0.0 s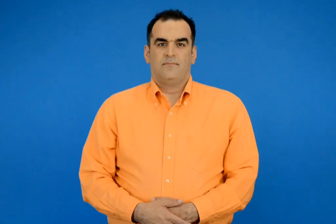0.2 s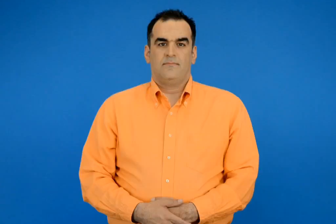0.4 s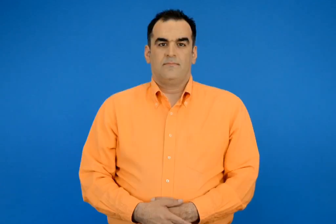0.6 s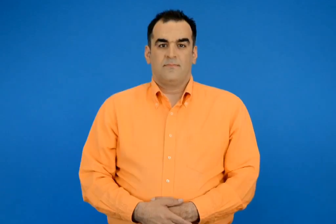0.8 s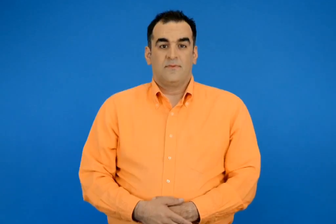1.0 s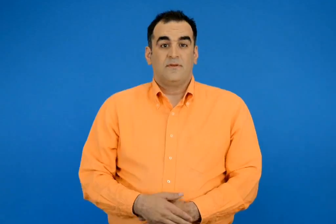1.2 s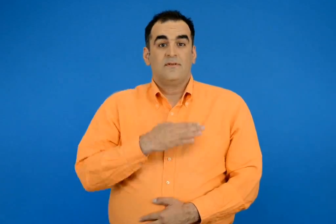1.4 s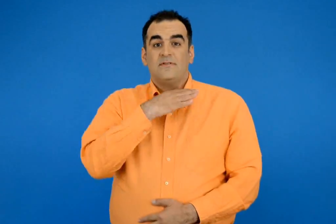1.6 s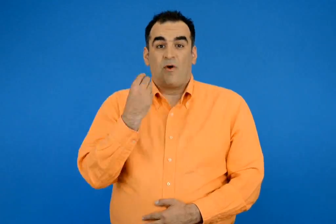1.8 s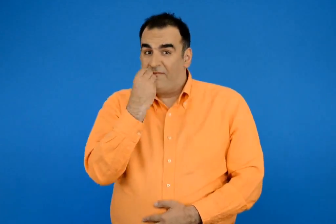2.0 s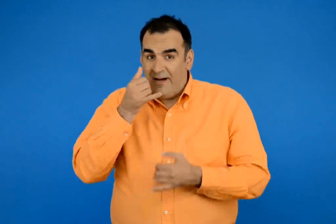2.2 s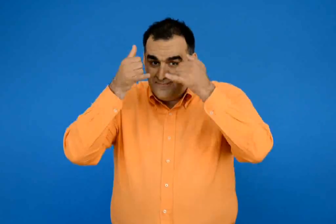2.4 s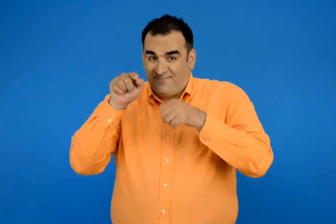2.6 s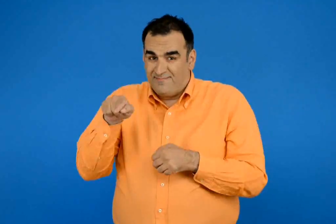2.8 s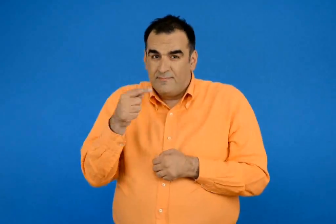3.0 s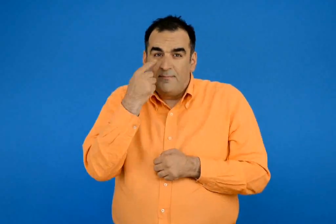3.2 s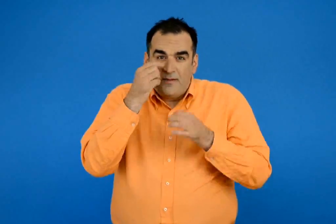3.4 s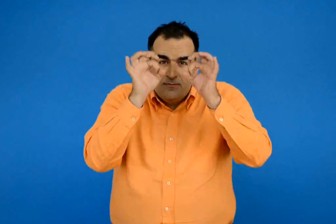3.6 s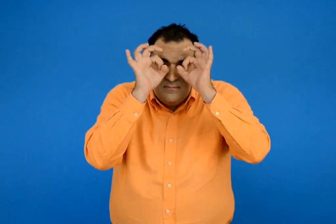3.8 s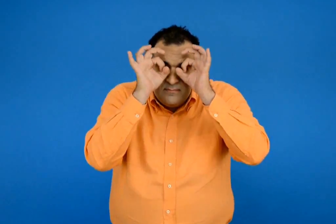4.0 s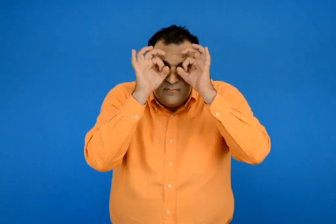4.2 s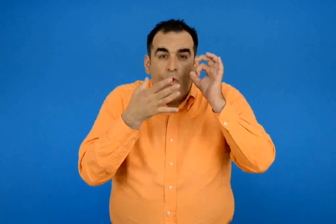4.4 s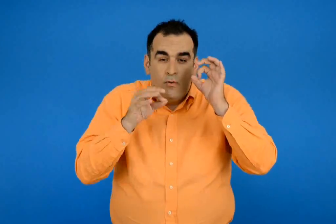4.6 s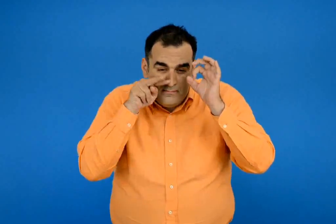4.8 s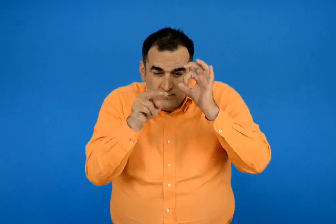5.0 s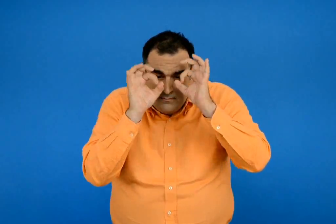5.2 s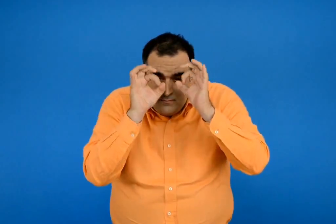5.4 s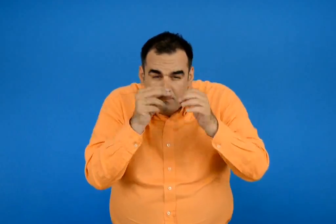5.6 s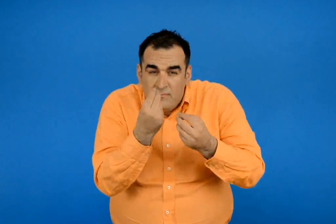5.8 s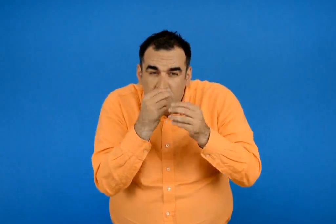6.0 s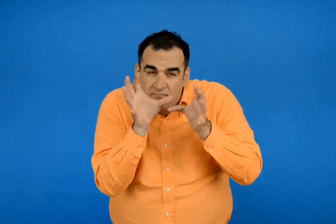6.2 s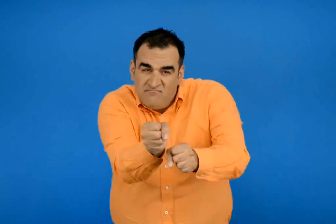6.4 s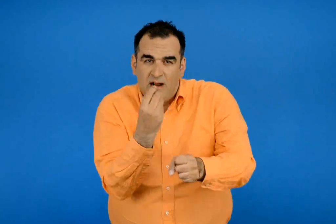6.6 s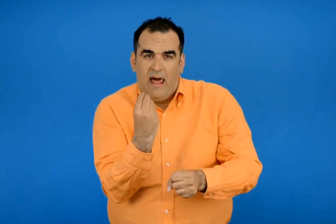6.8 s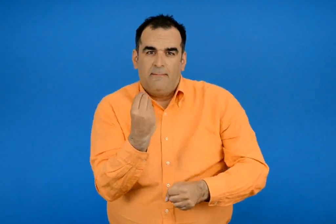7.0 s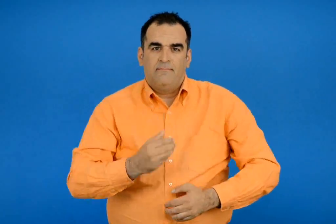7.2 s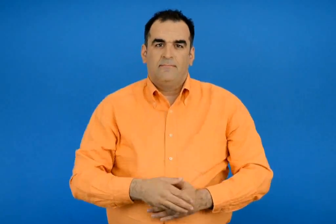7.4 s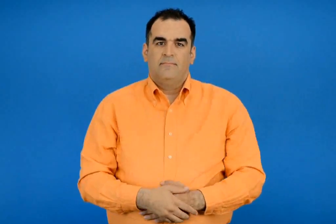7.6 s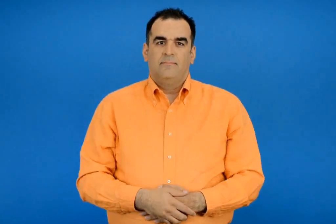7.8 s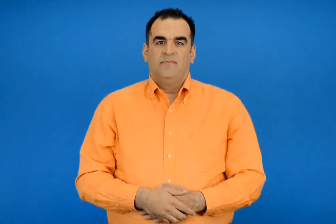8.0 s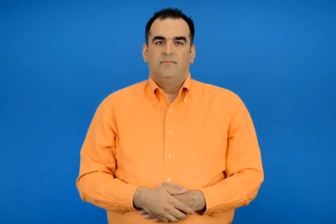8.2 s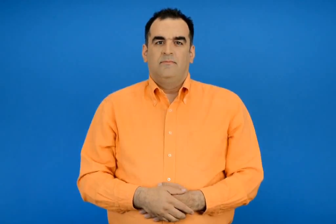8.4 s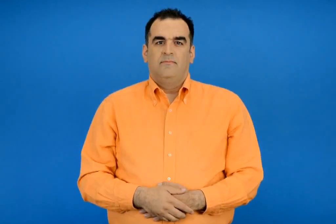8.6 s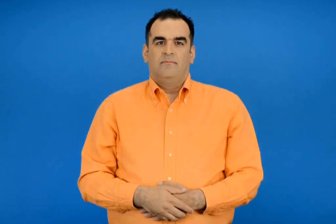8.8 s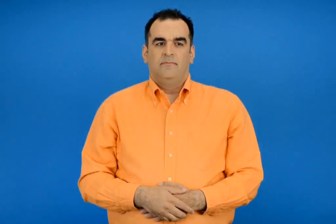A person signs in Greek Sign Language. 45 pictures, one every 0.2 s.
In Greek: τα σαρκοφάγα έχουν τα ματιά τους στο μπροστινό μέρος του κεφαλιού για να βλέπουν καλά τα θύματα τους
